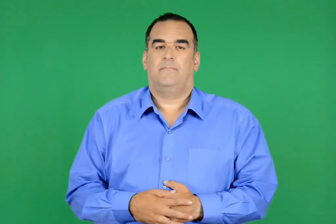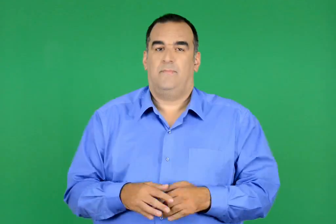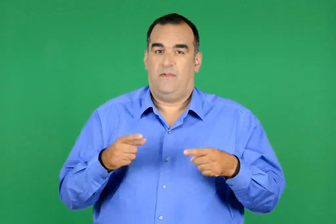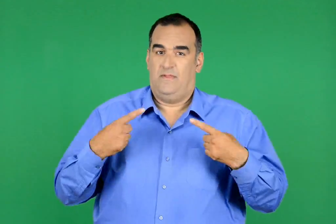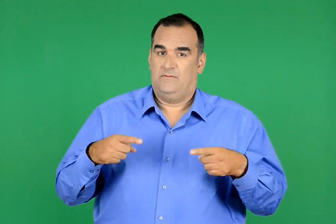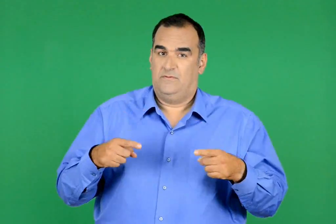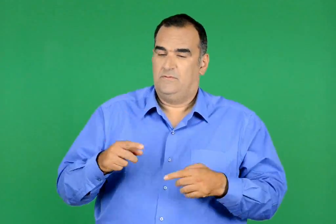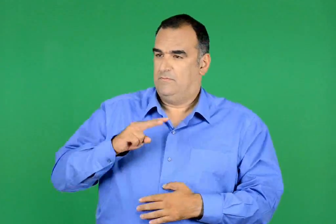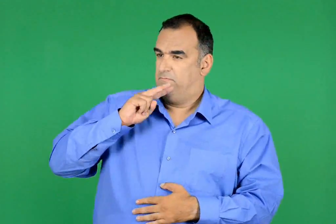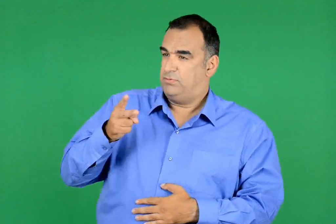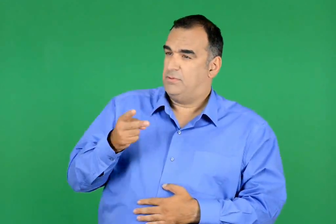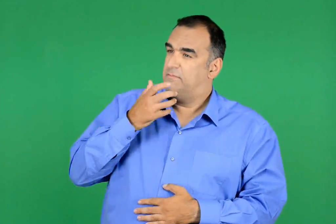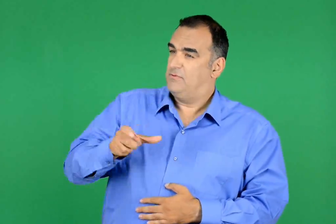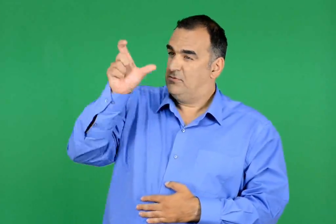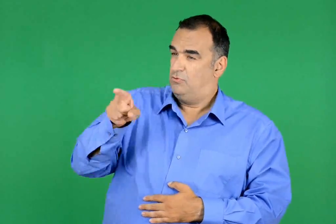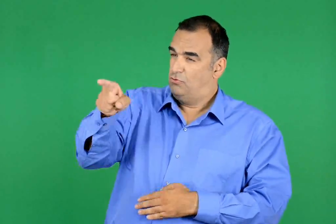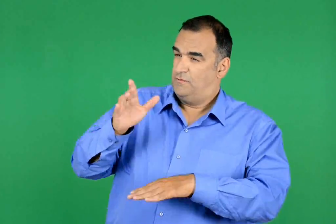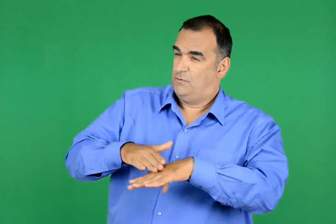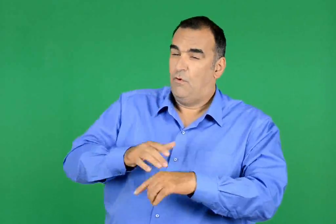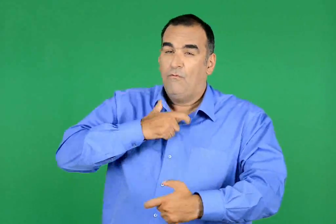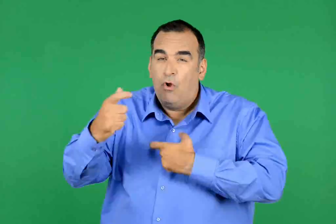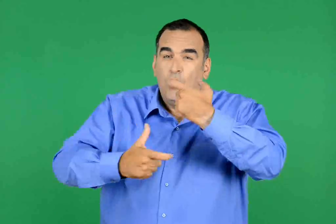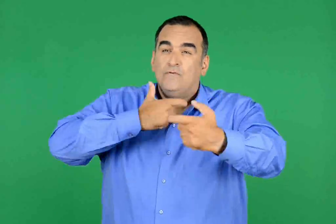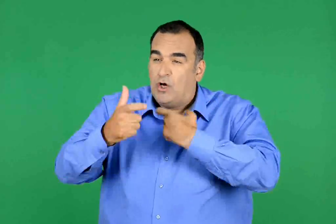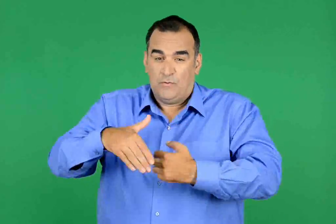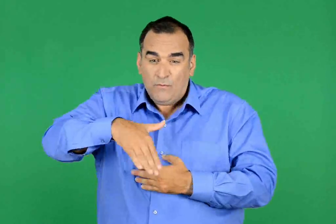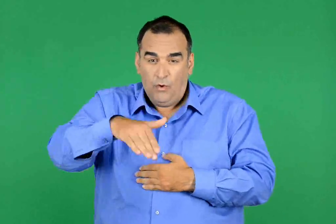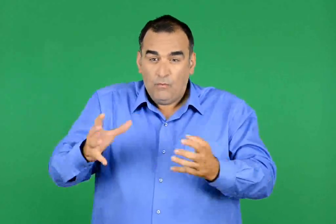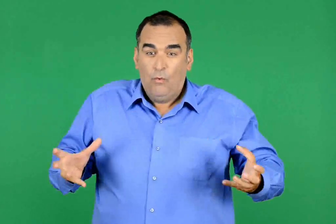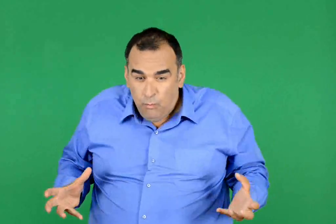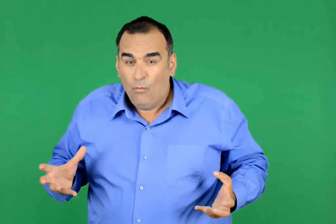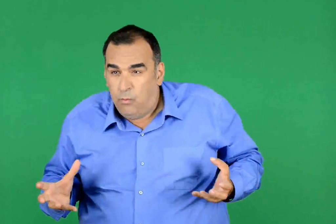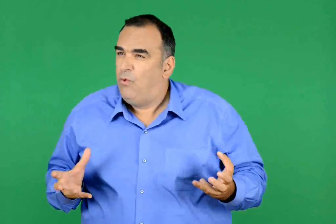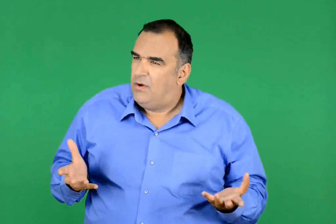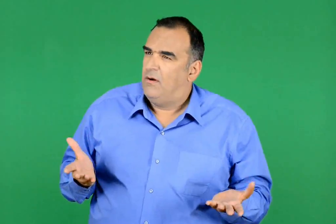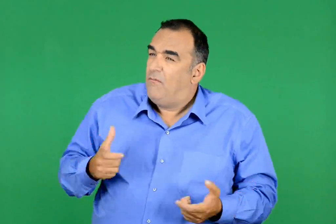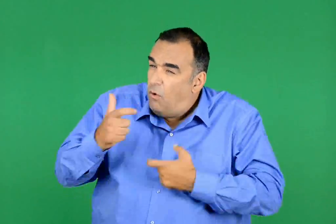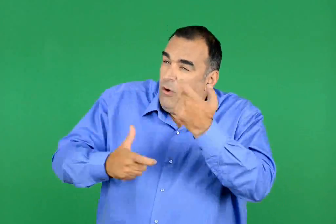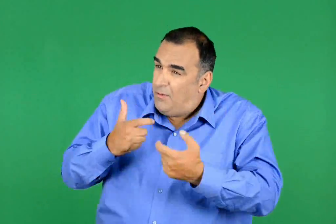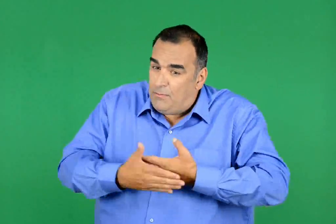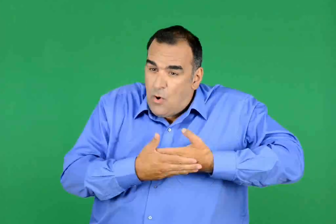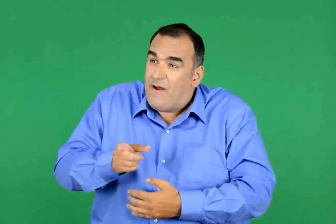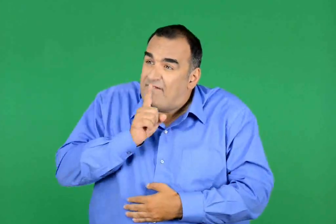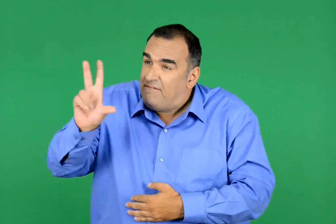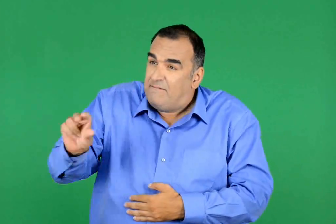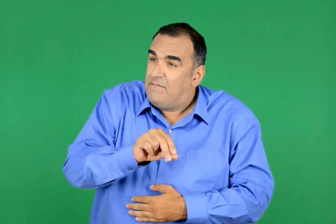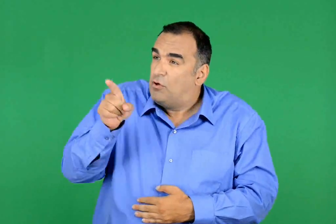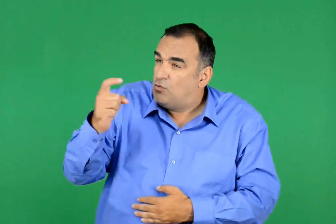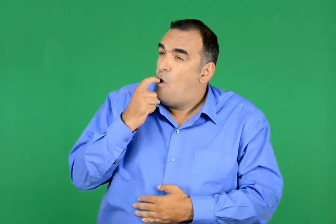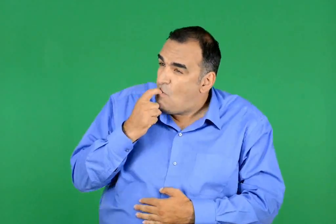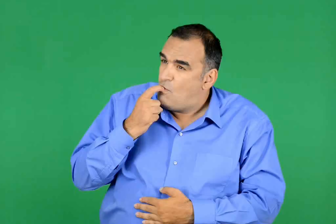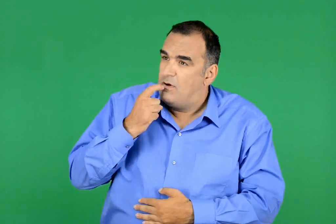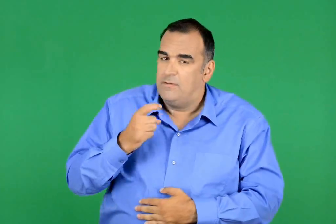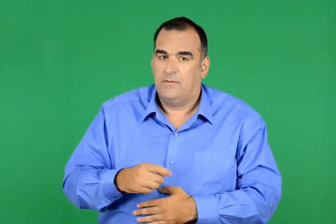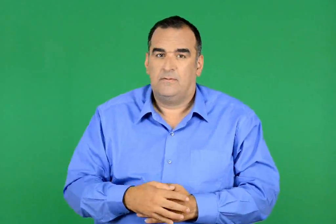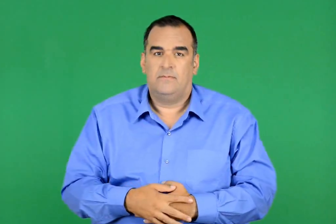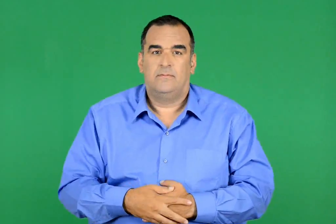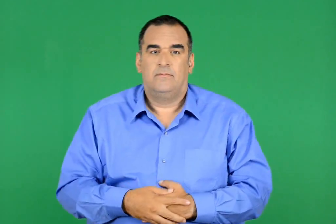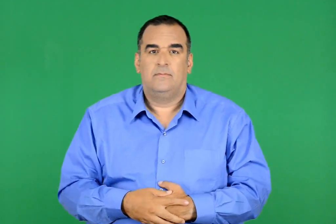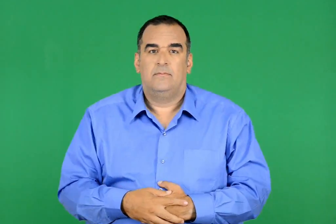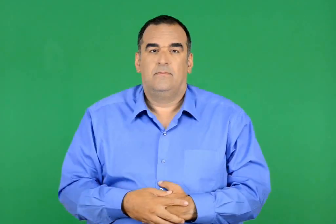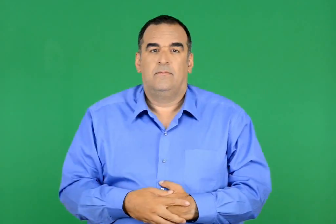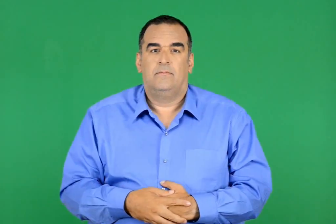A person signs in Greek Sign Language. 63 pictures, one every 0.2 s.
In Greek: εσύ φταις , του έλεγε ο δάσκαλος. ήταν ανάγκη να ουρλιάζεις πίσω και σε έφαγα ; ούτε ένα µωρό δε θα φώναζε έτσι
